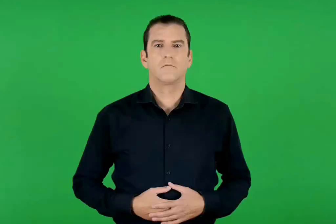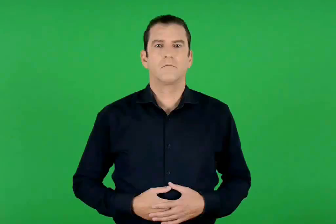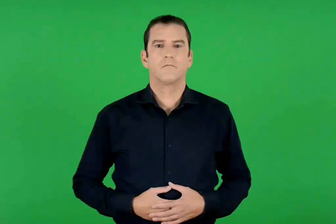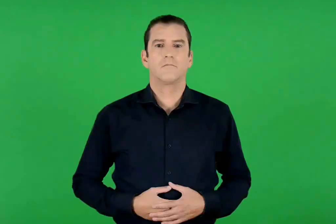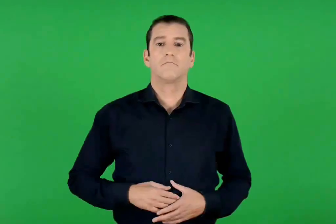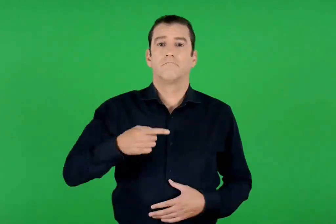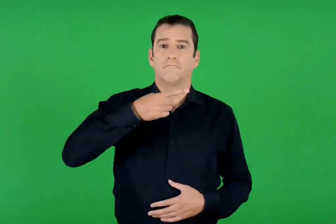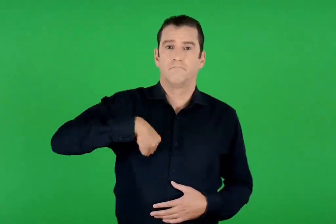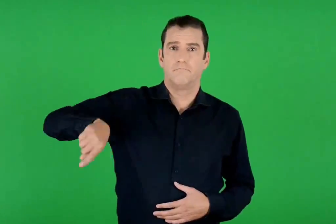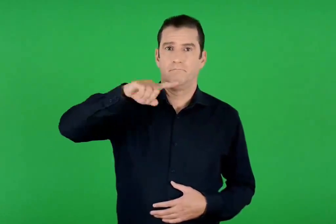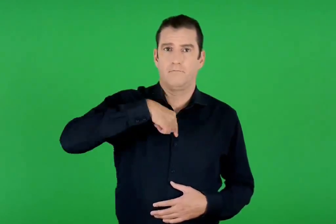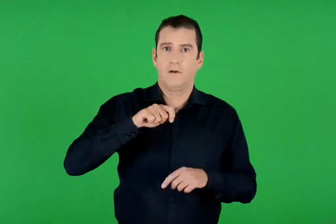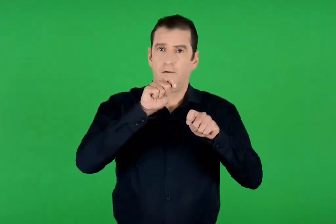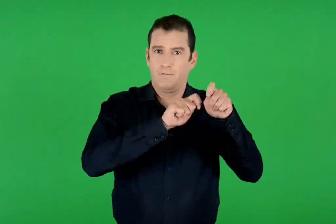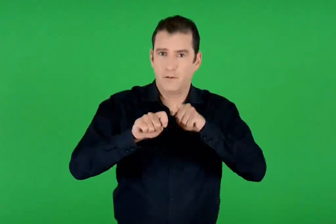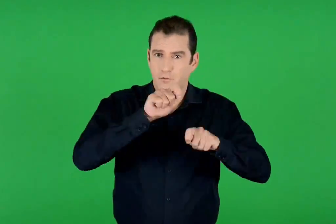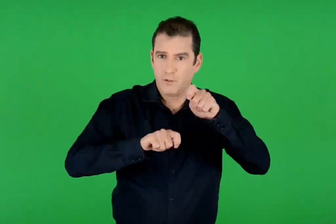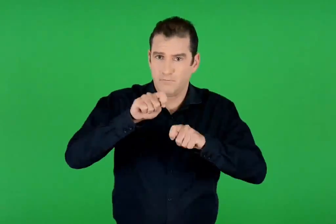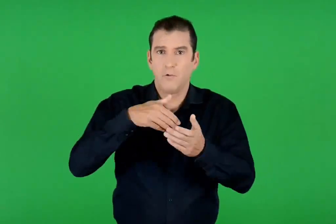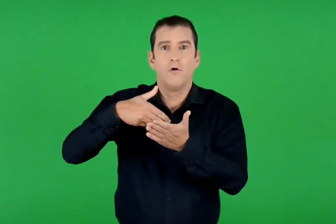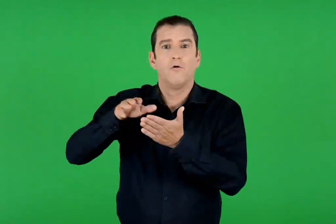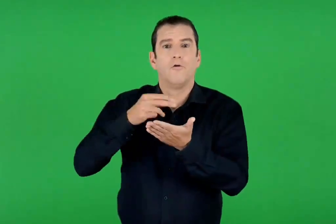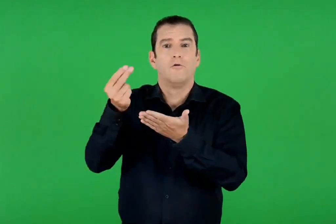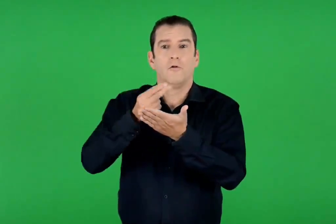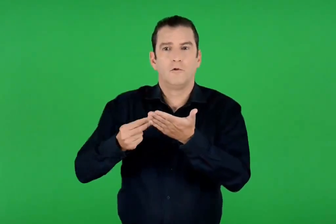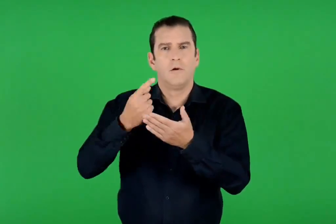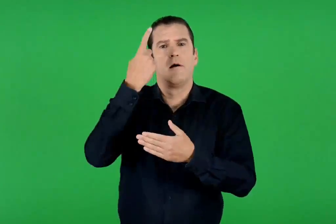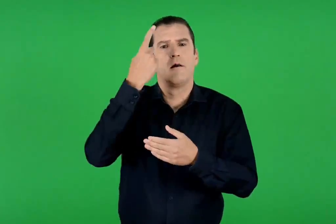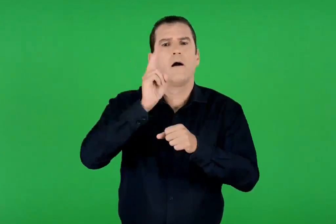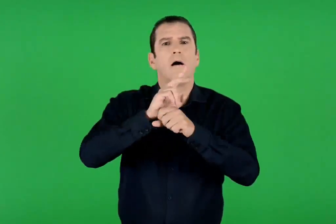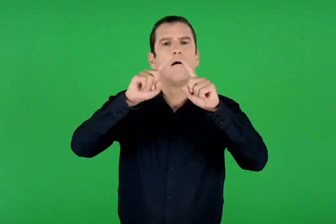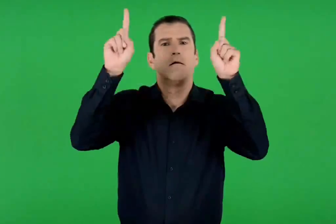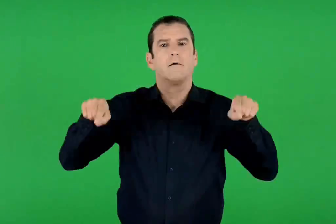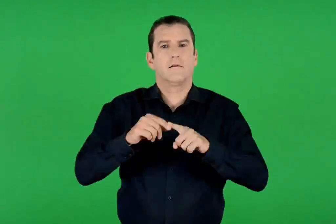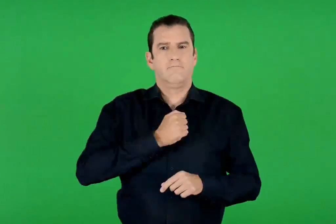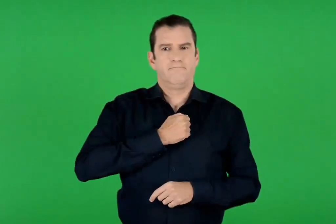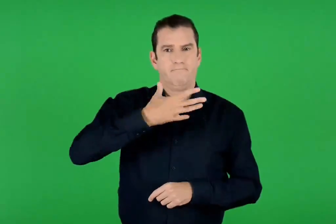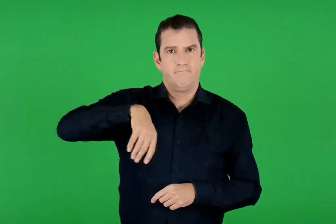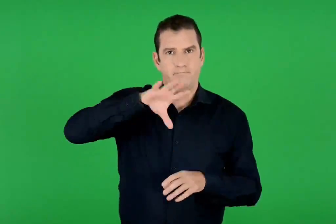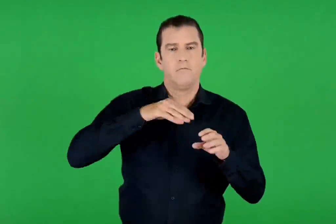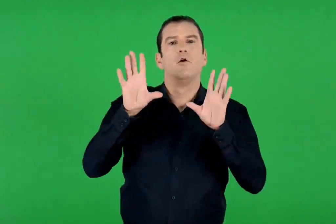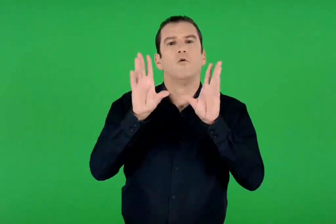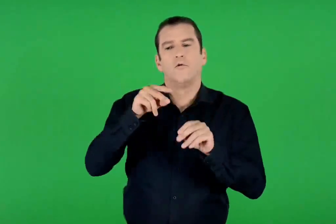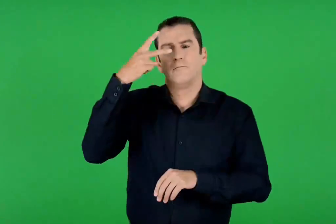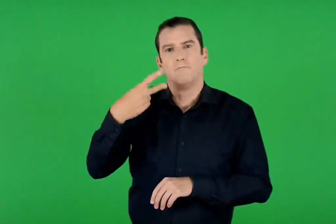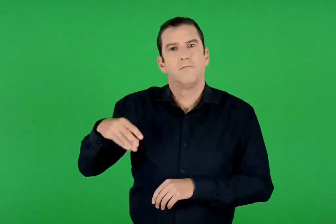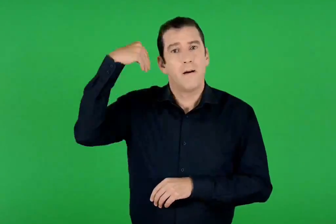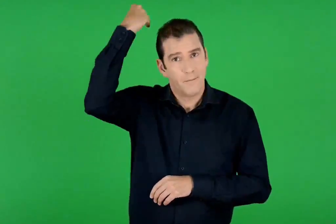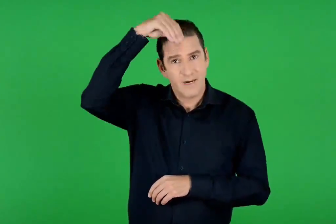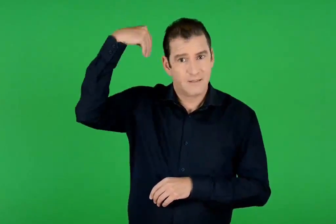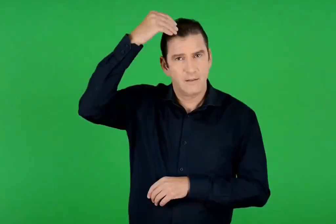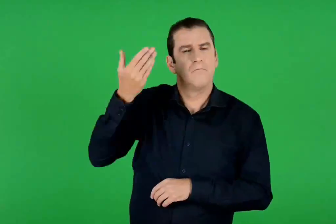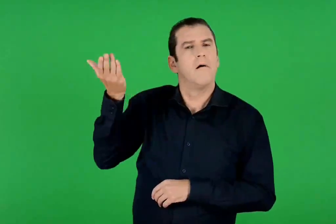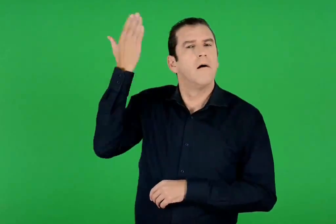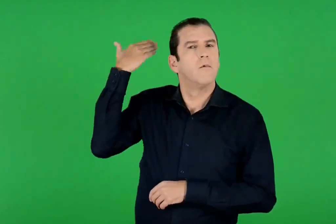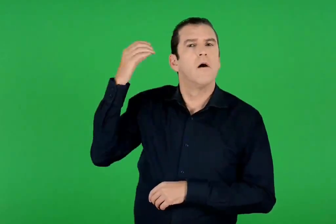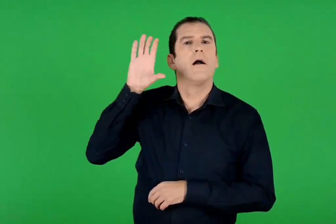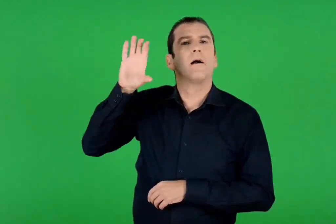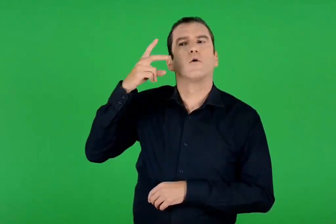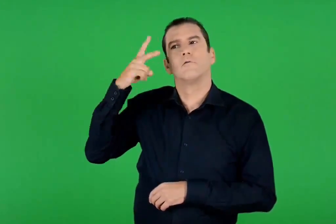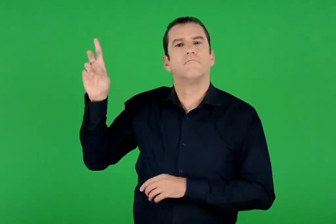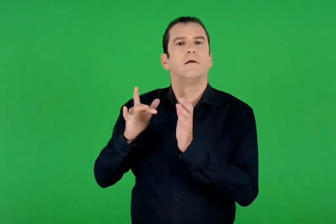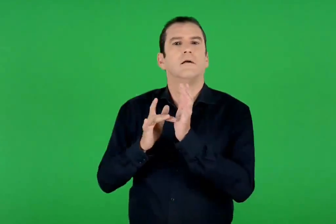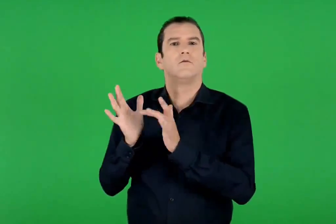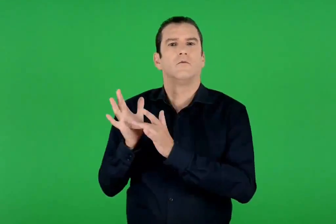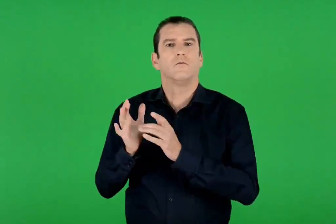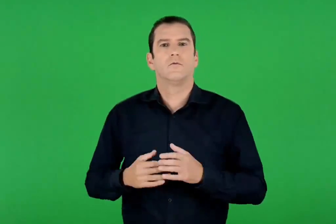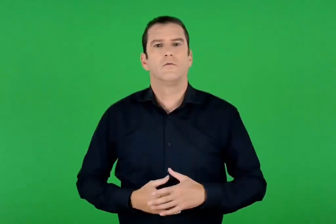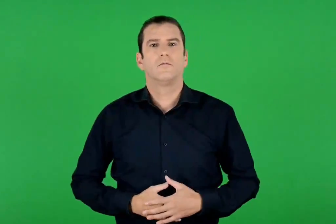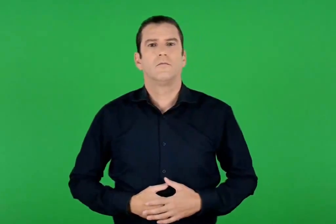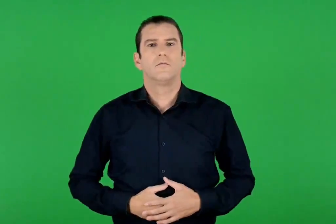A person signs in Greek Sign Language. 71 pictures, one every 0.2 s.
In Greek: φτιάχνουμε και χρωματίζουμε ένα δικό μας χάρτη της παλαιστίνης στην εποχή του χριστού
